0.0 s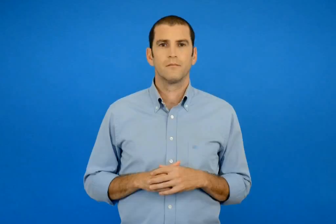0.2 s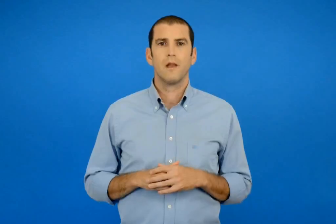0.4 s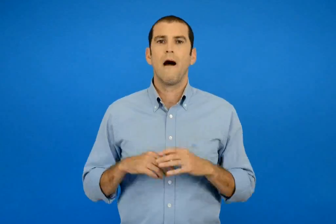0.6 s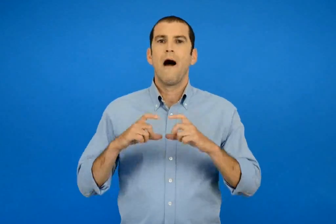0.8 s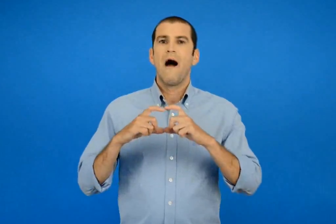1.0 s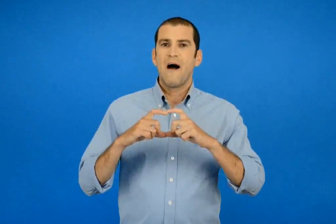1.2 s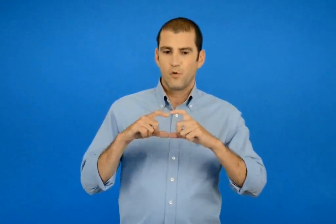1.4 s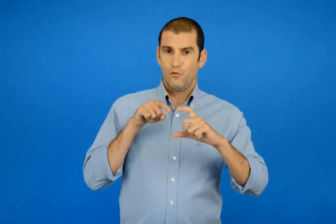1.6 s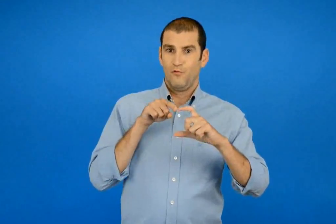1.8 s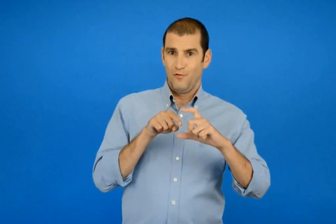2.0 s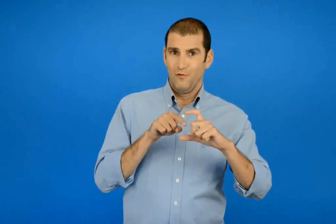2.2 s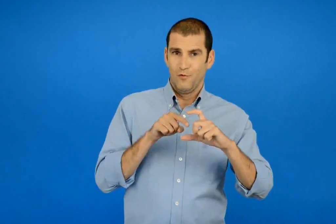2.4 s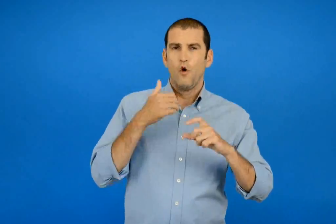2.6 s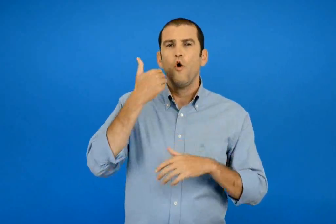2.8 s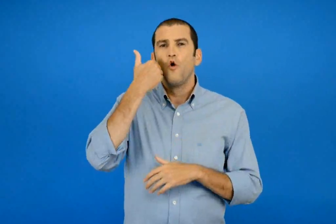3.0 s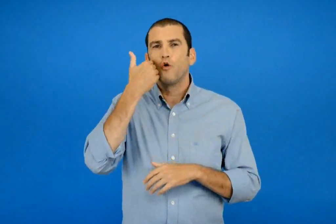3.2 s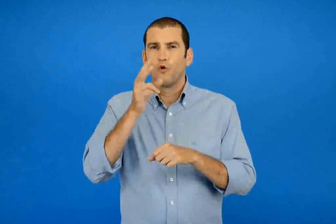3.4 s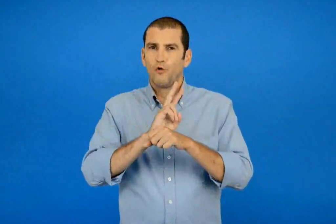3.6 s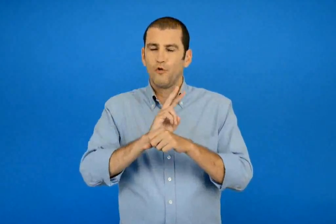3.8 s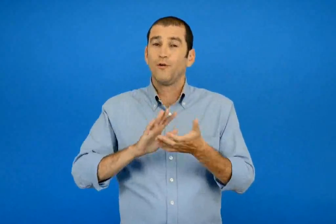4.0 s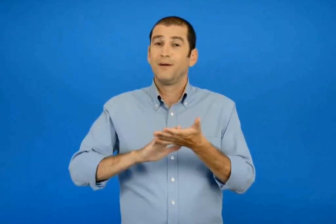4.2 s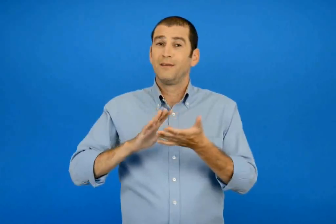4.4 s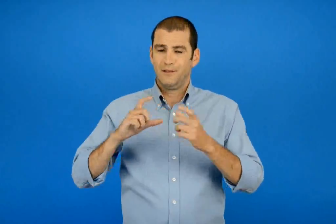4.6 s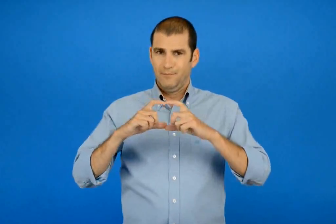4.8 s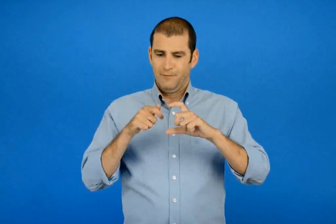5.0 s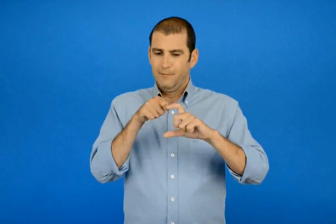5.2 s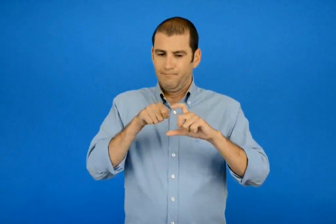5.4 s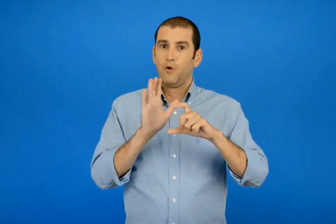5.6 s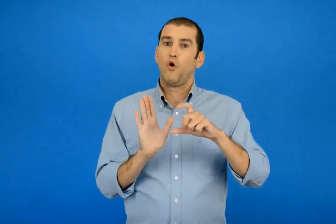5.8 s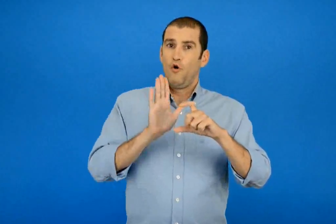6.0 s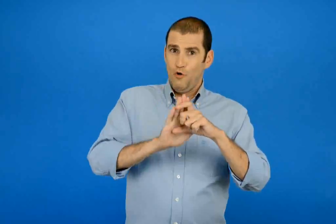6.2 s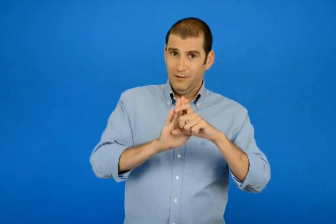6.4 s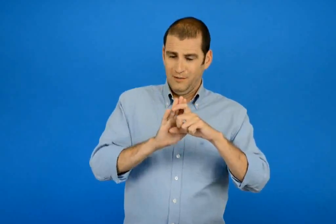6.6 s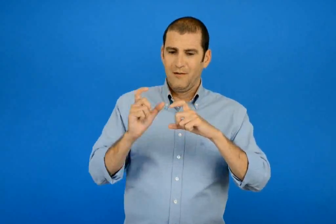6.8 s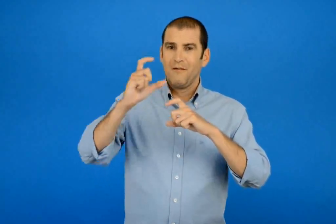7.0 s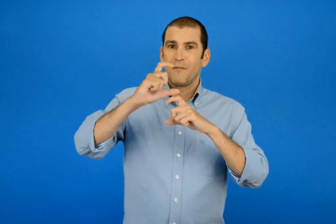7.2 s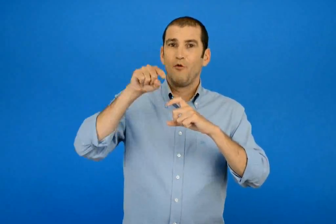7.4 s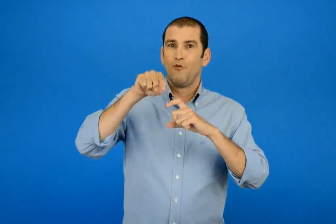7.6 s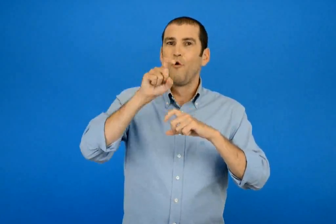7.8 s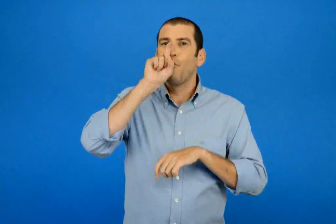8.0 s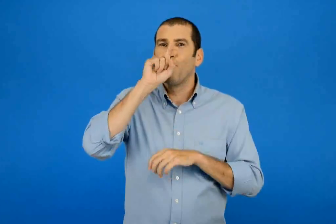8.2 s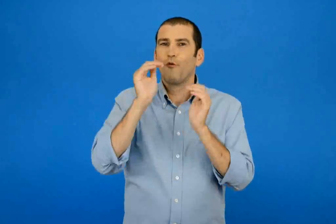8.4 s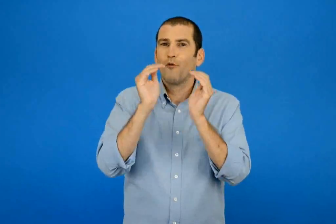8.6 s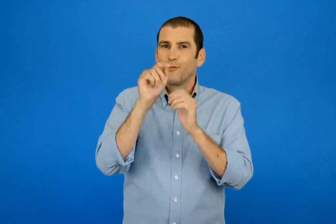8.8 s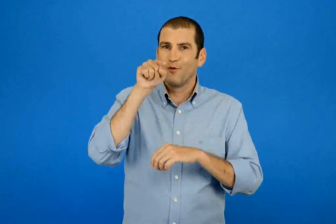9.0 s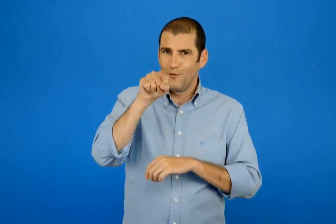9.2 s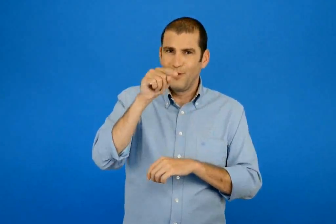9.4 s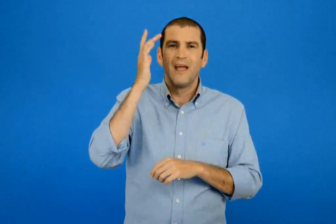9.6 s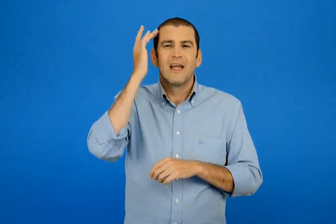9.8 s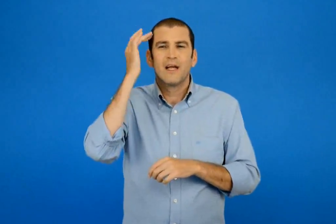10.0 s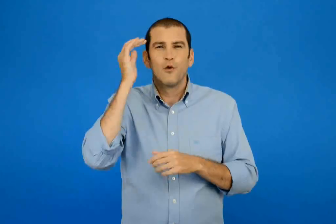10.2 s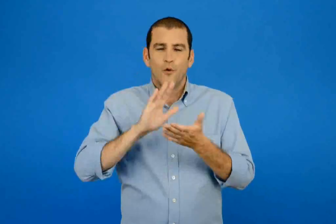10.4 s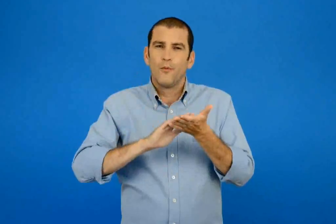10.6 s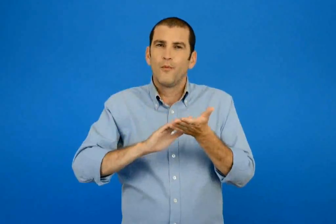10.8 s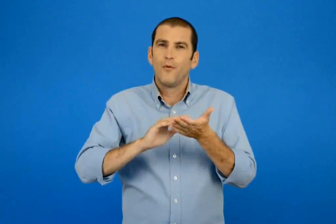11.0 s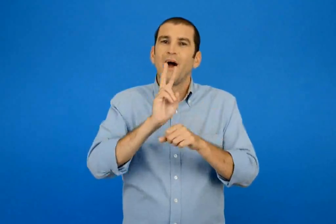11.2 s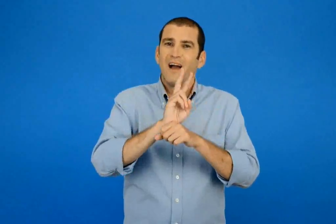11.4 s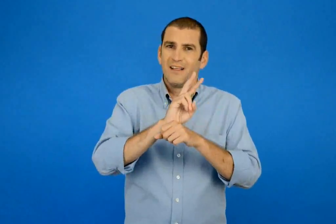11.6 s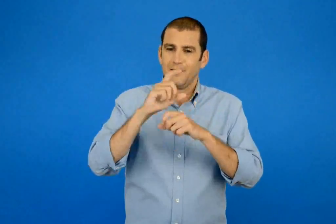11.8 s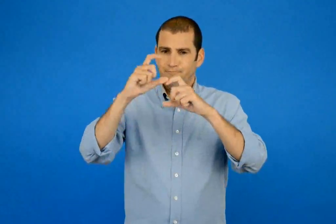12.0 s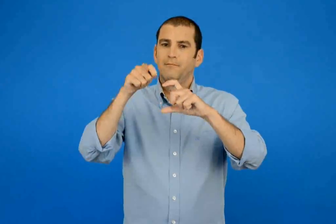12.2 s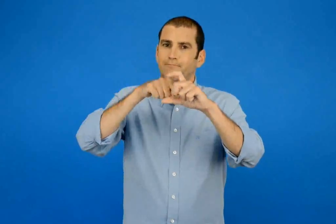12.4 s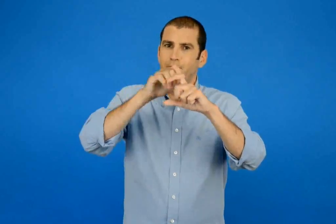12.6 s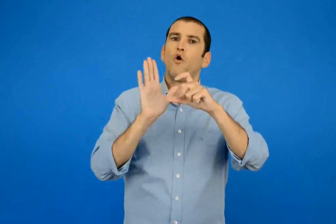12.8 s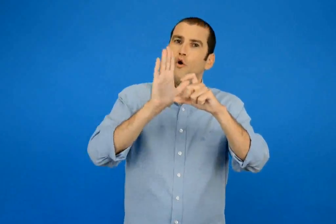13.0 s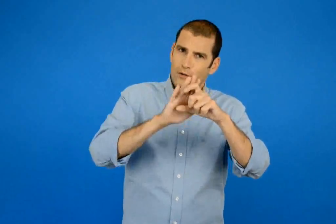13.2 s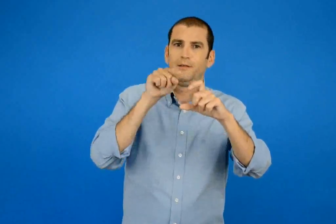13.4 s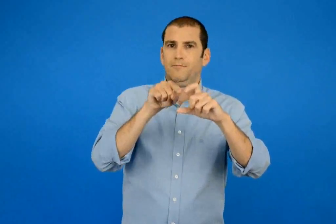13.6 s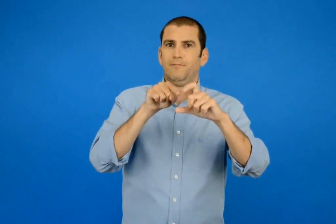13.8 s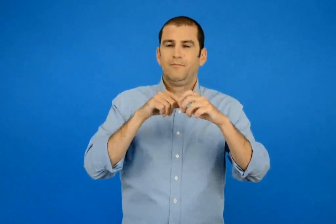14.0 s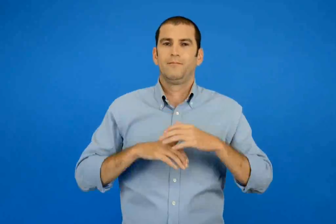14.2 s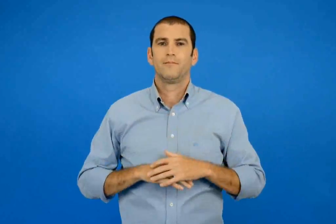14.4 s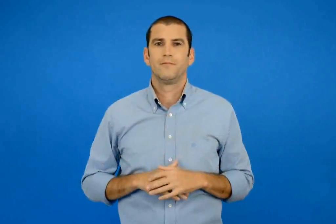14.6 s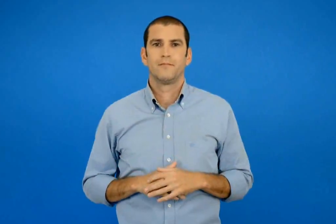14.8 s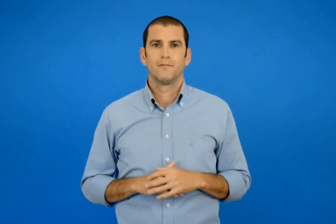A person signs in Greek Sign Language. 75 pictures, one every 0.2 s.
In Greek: 3 κολλάτε κόκκινο γλασε χαρτί στο αυγό και κίτρινο βελουτέ χαρτί στο κοτοπουλάκι
